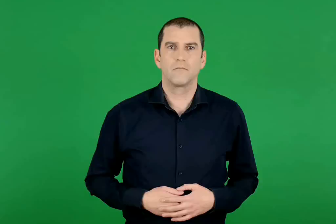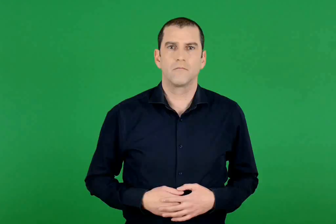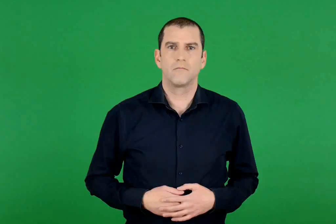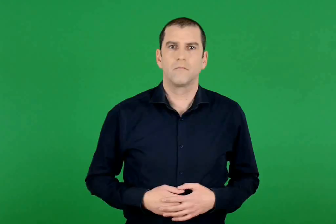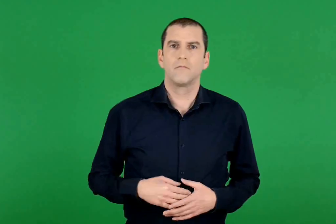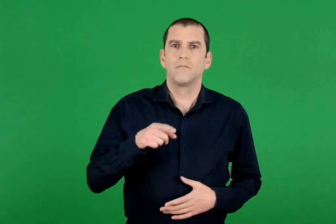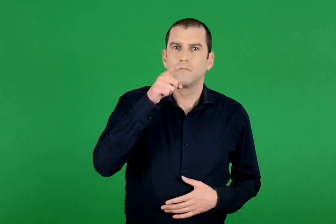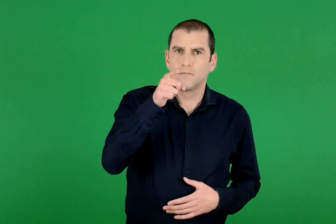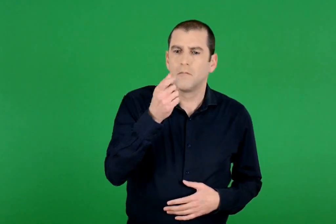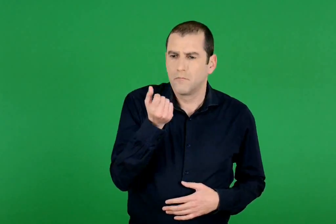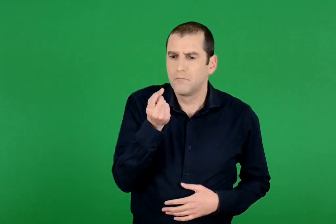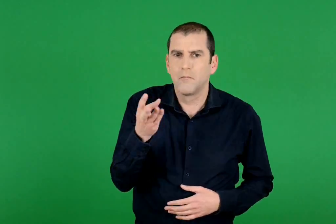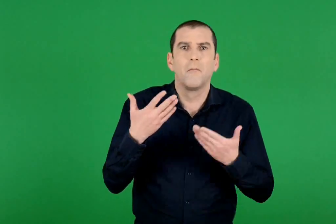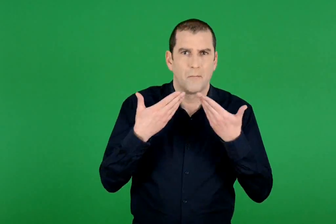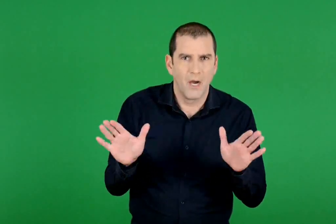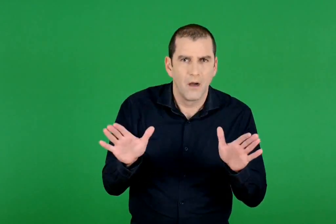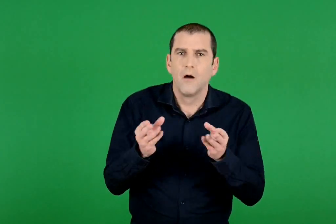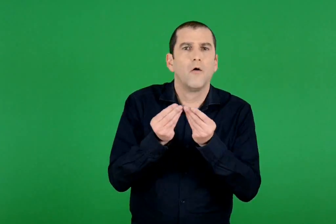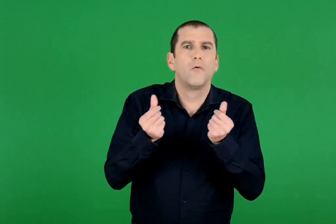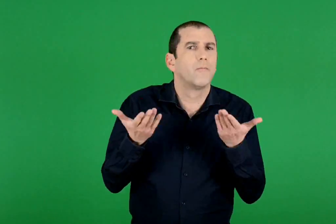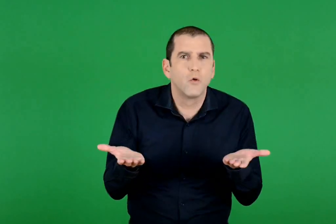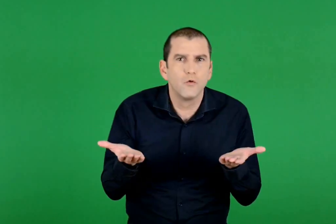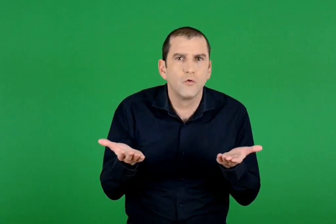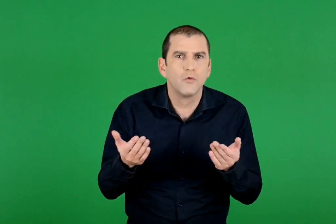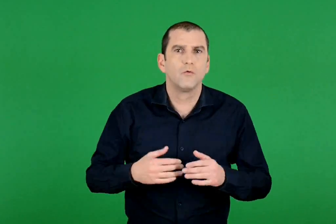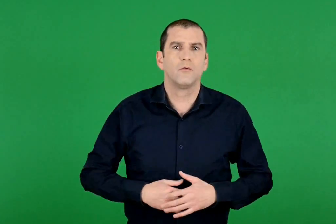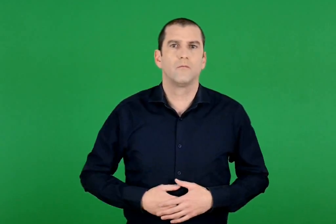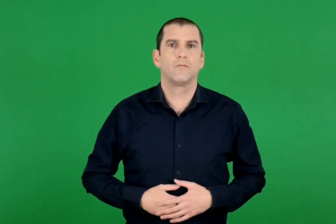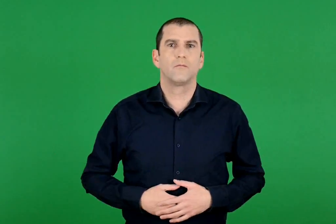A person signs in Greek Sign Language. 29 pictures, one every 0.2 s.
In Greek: πώς τα μέτρησες ;
